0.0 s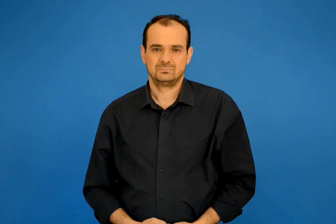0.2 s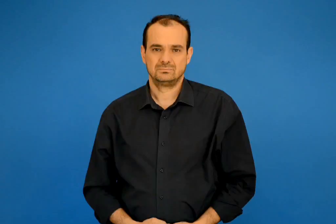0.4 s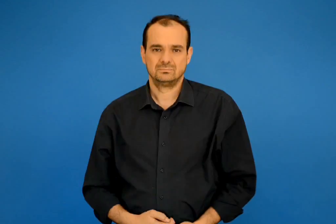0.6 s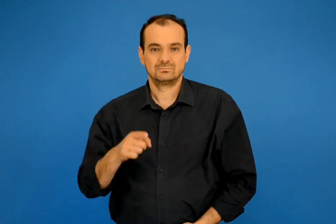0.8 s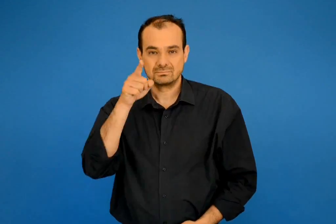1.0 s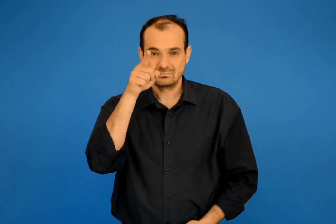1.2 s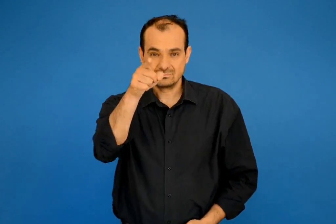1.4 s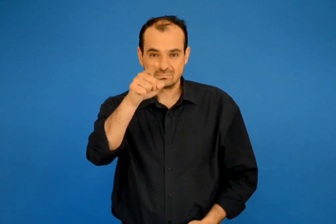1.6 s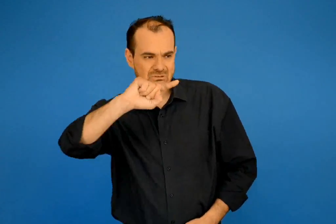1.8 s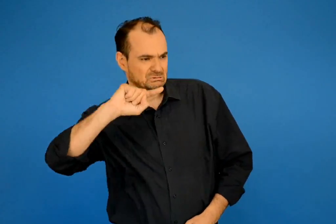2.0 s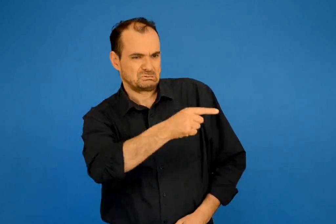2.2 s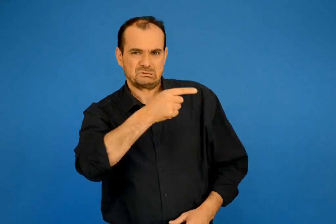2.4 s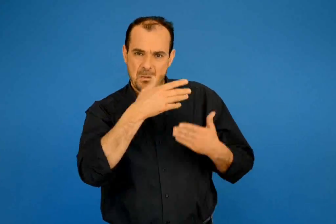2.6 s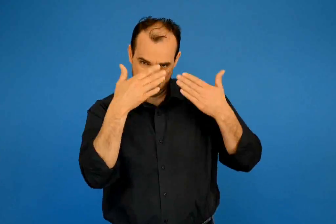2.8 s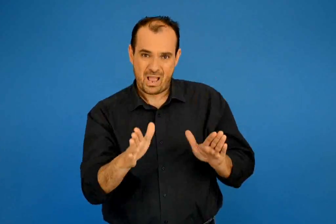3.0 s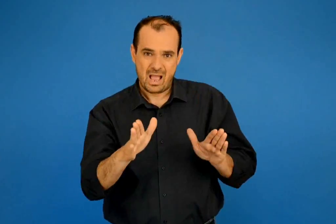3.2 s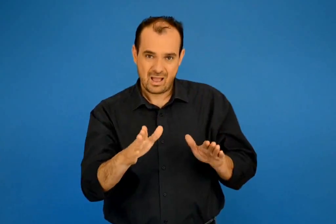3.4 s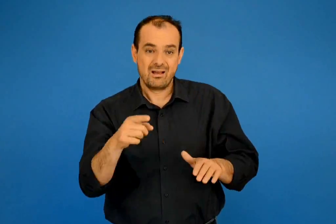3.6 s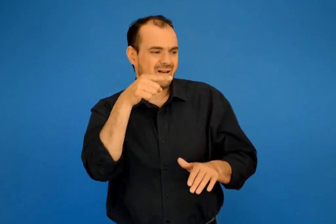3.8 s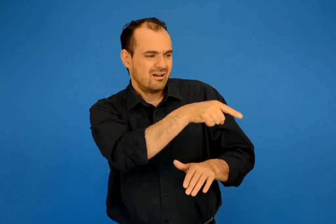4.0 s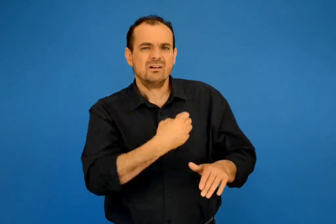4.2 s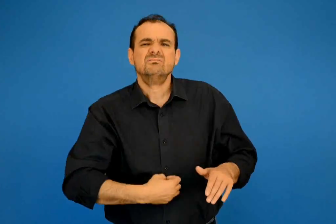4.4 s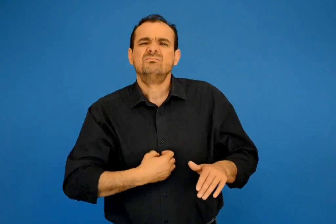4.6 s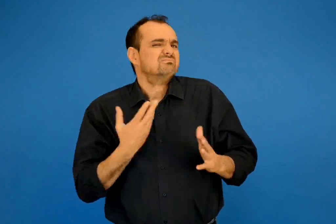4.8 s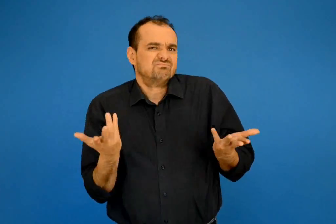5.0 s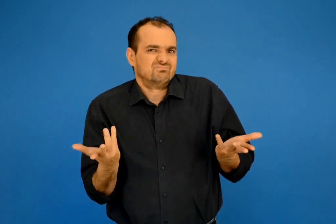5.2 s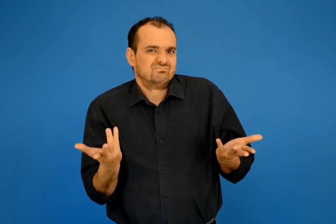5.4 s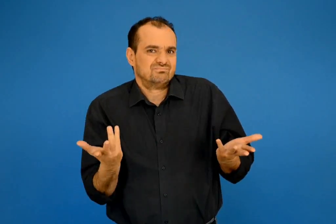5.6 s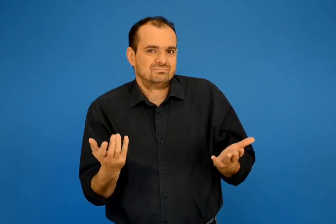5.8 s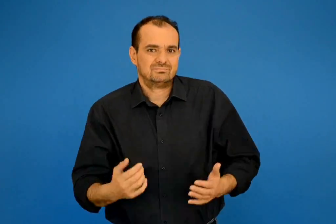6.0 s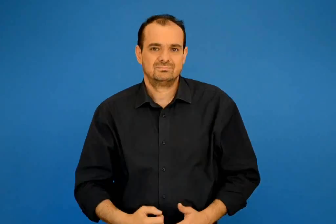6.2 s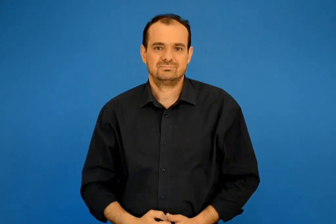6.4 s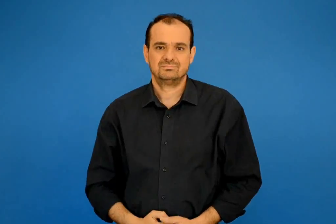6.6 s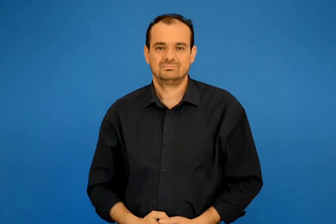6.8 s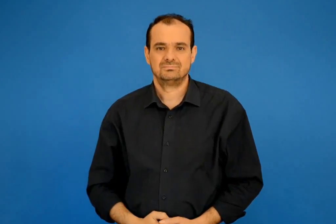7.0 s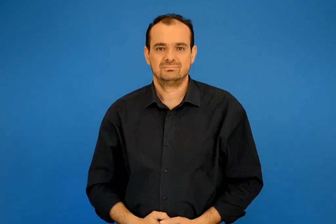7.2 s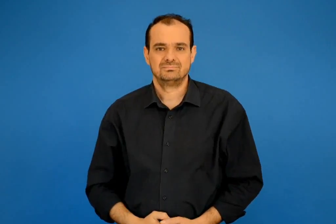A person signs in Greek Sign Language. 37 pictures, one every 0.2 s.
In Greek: ήσουν ποτέ πειραχτήρι για κάποιον άλλο ; πως λες να ένιωσε με το πείραγμα σου ;
